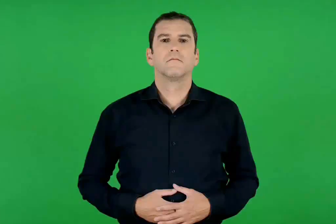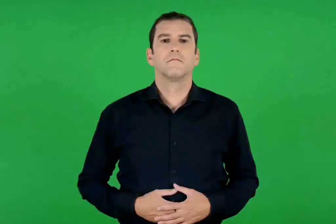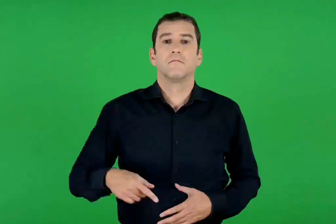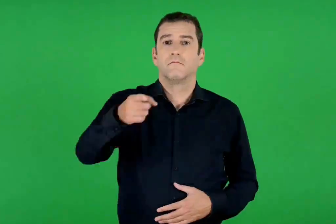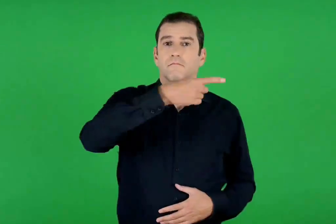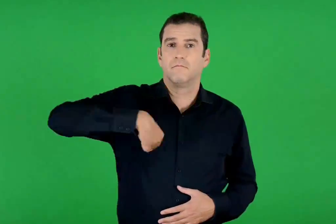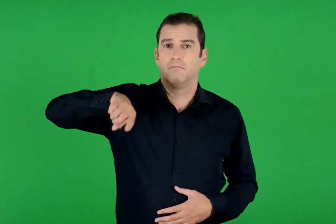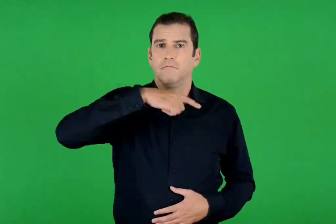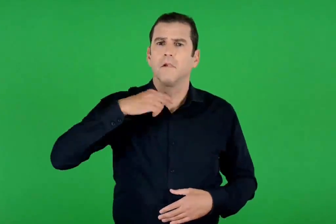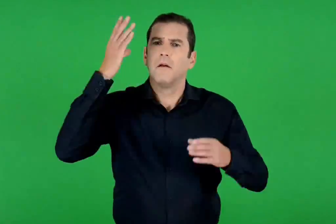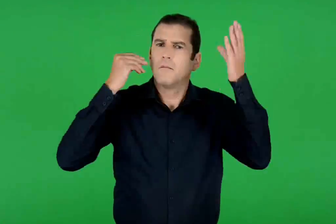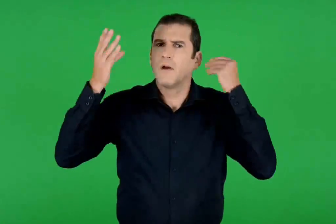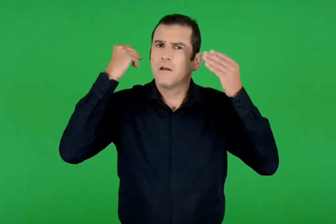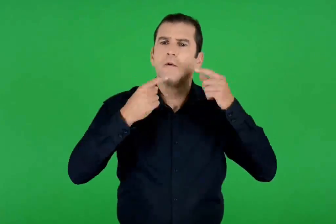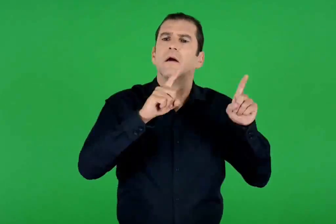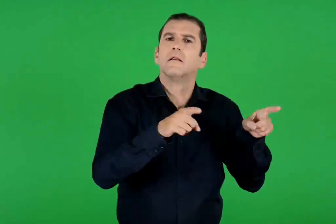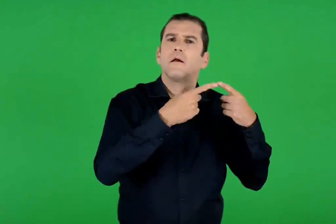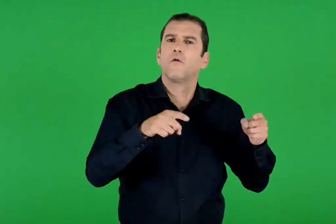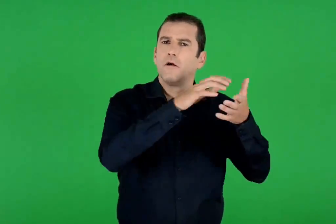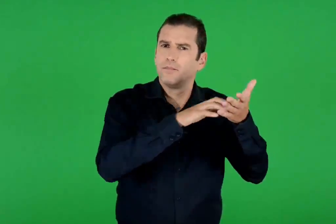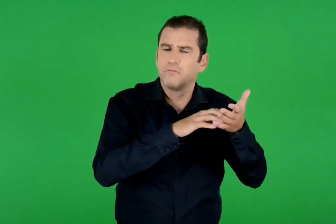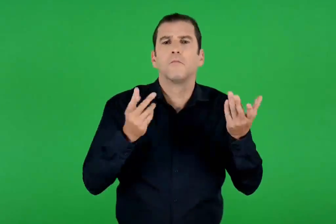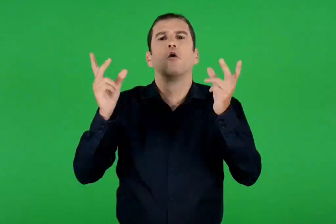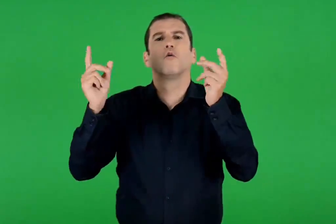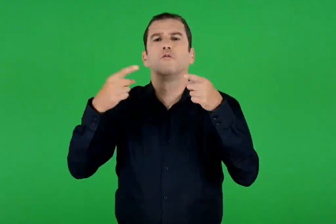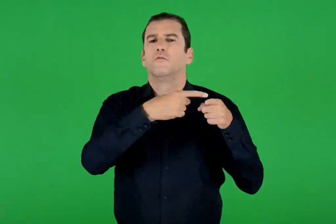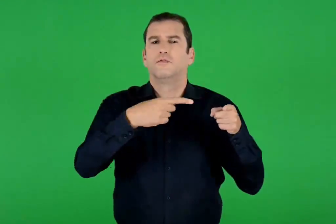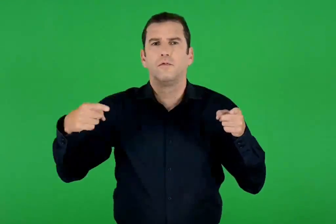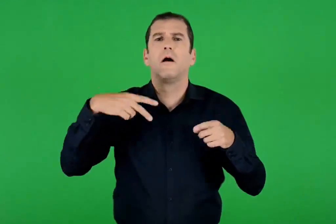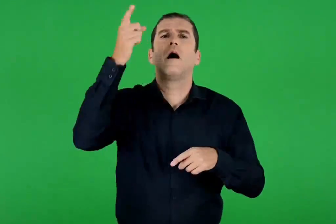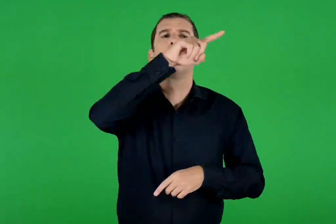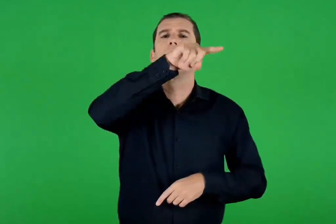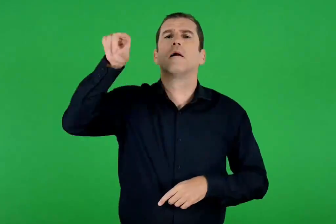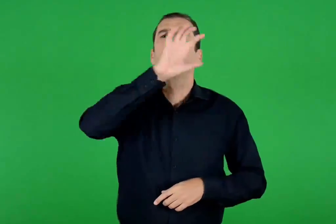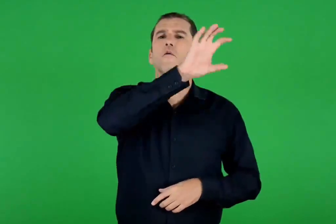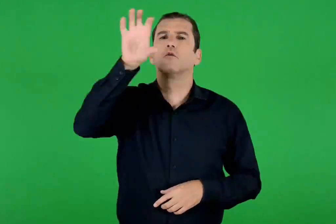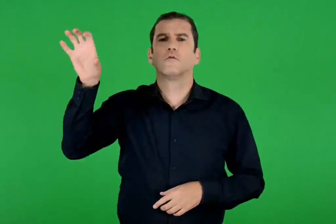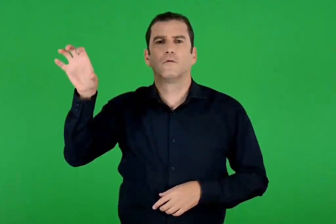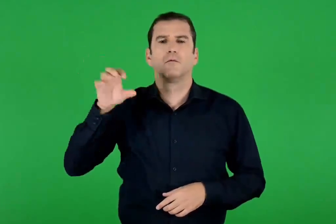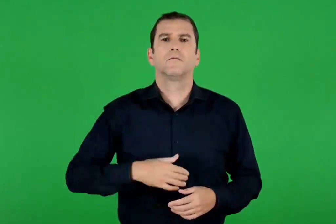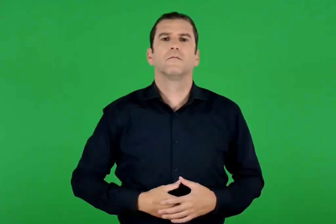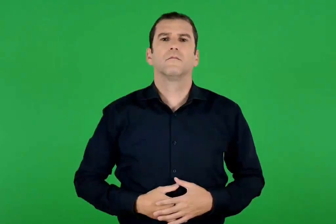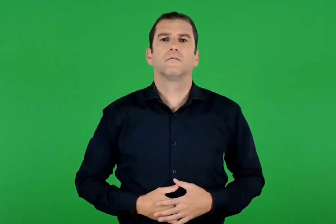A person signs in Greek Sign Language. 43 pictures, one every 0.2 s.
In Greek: μαθαίνουμε τραγούδια και χορούς από άλλες χώρες
